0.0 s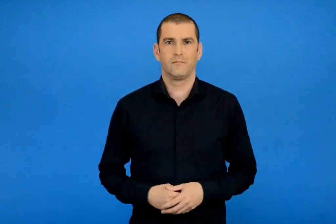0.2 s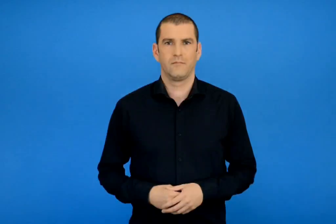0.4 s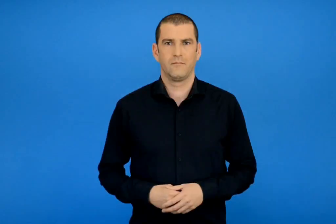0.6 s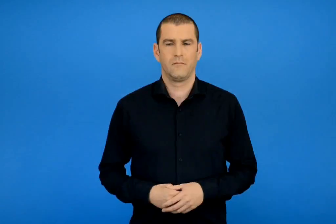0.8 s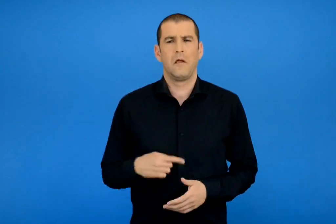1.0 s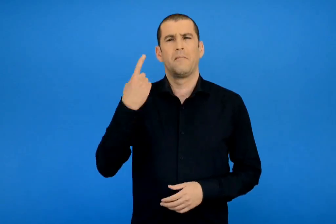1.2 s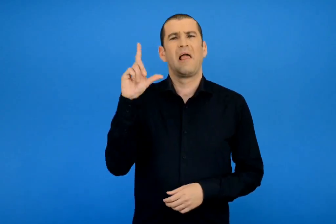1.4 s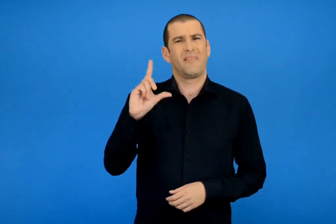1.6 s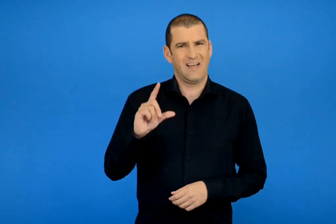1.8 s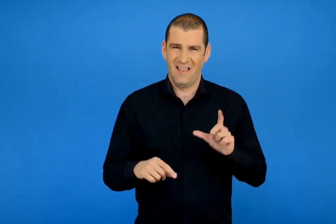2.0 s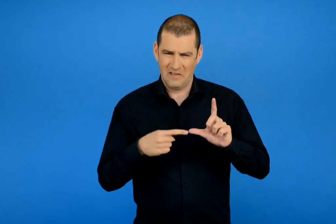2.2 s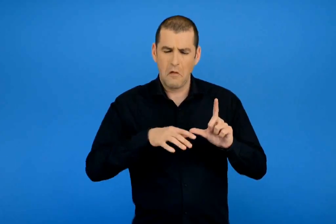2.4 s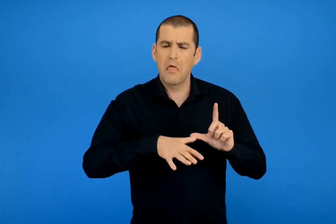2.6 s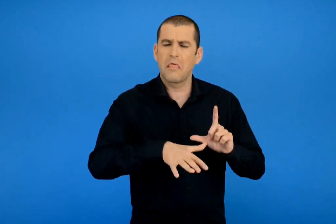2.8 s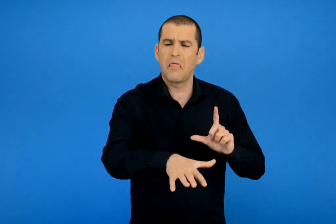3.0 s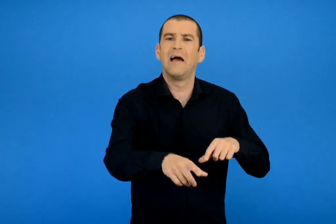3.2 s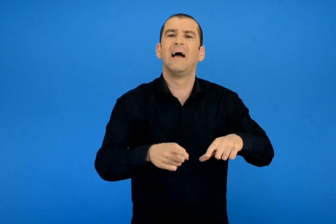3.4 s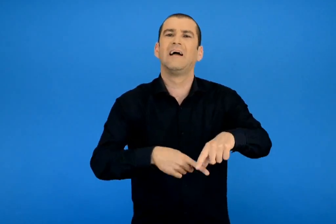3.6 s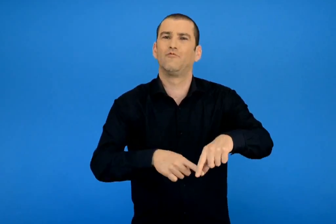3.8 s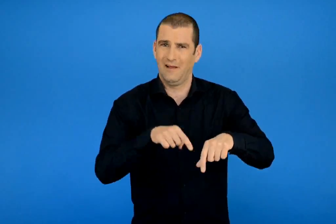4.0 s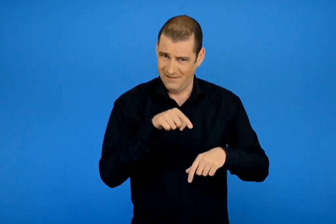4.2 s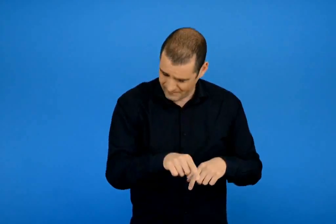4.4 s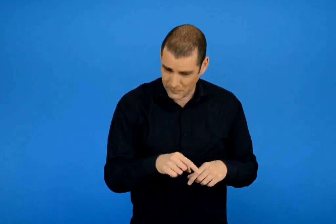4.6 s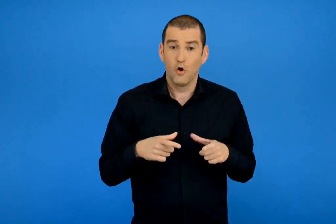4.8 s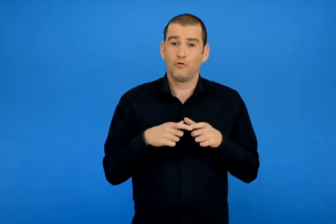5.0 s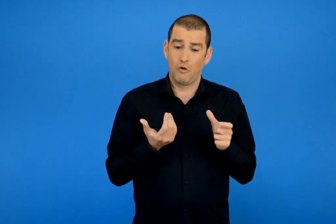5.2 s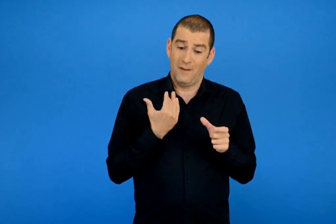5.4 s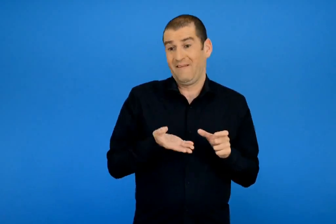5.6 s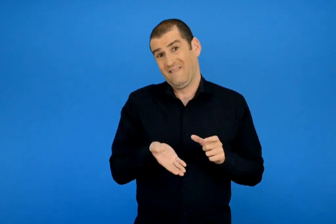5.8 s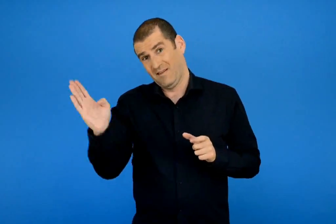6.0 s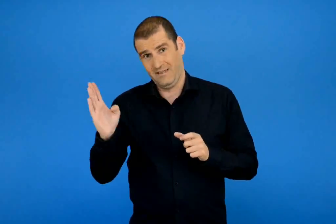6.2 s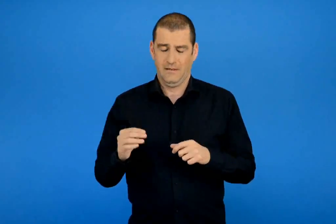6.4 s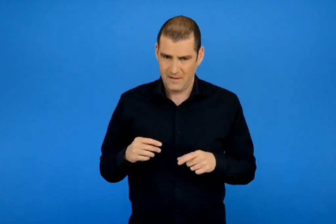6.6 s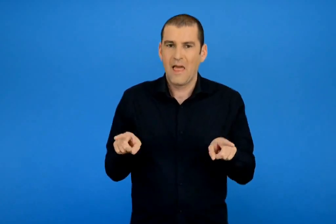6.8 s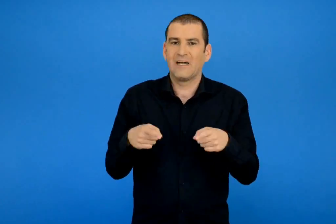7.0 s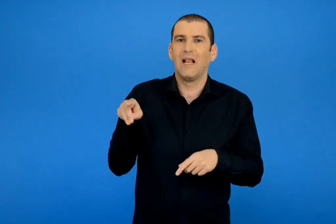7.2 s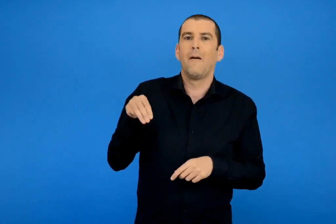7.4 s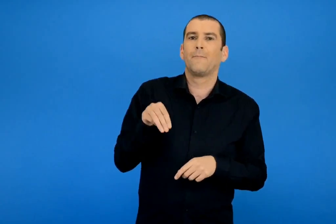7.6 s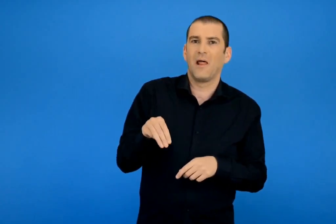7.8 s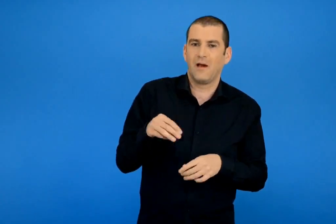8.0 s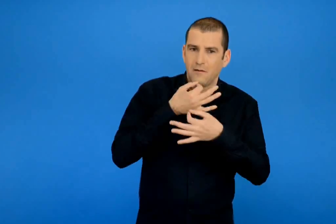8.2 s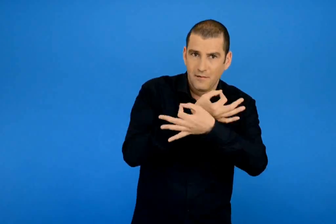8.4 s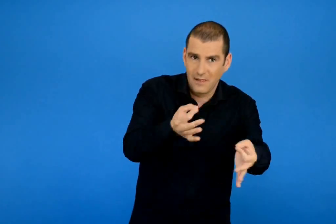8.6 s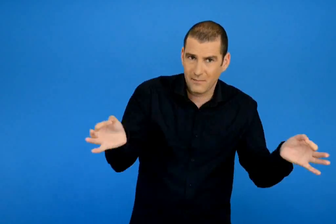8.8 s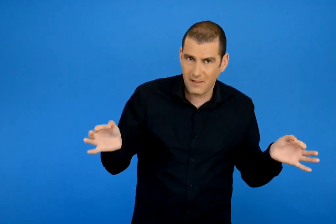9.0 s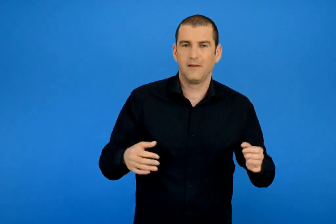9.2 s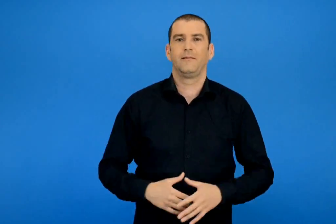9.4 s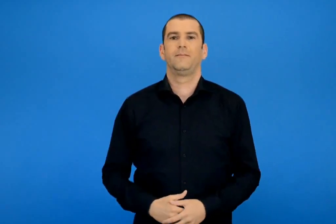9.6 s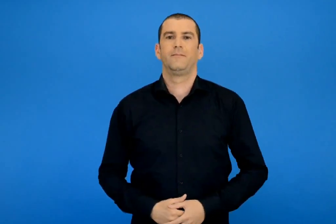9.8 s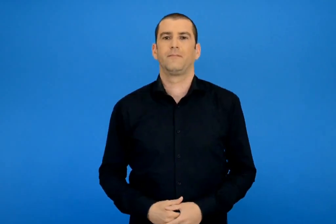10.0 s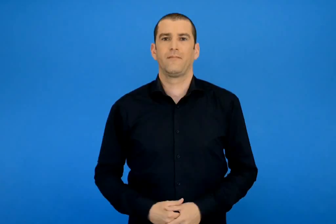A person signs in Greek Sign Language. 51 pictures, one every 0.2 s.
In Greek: ήταν μια δευτερά κοντά στα χριστούγεννα και η κυρία μάρθα λίγο πριν φύγουν από το σχολείο τους είπε
